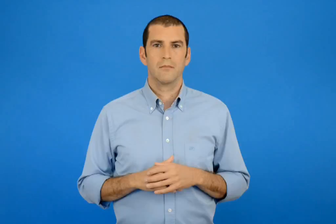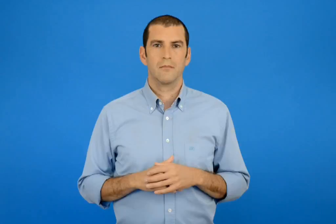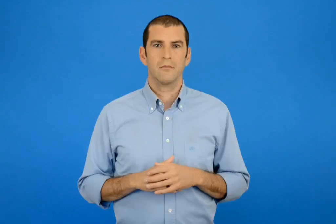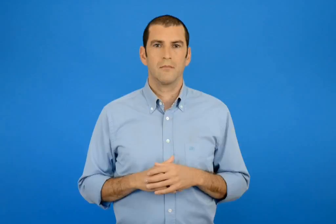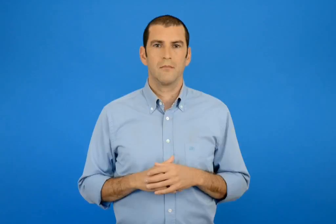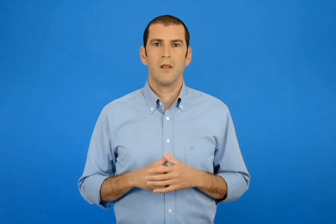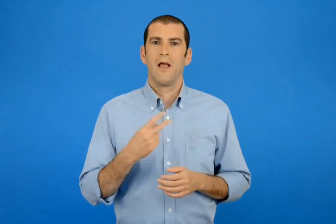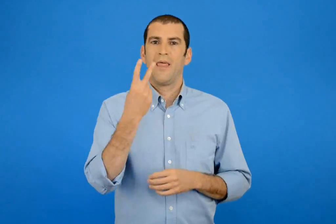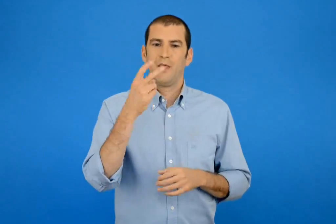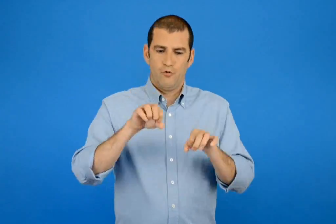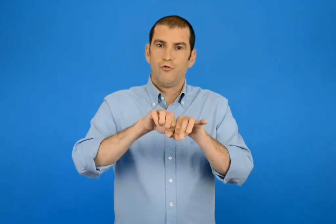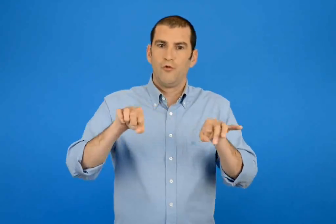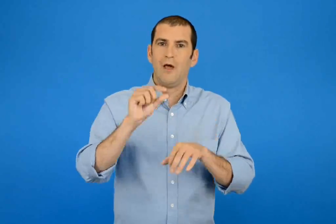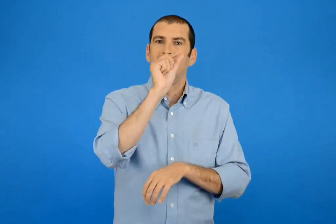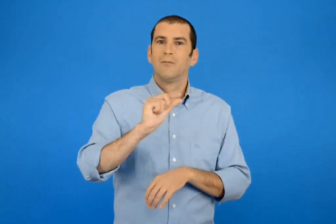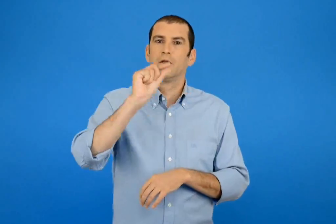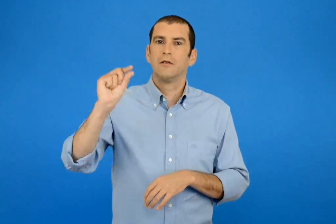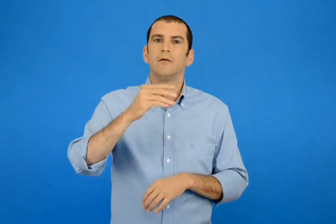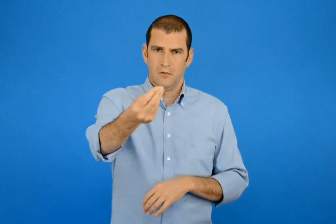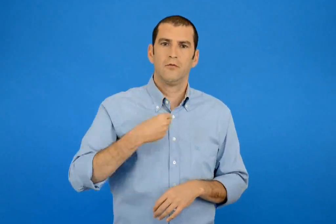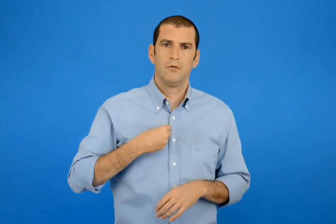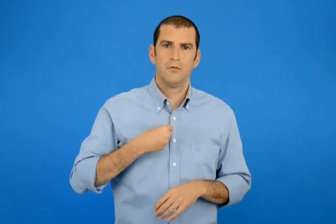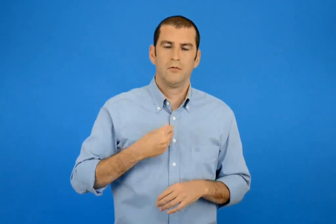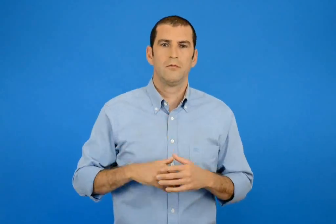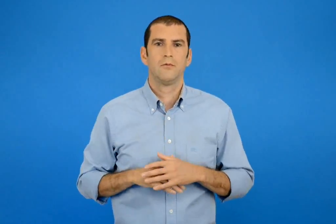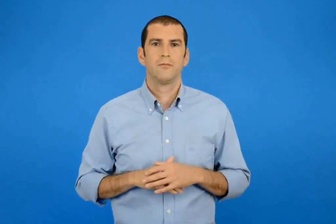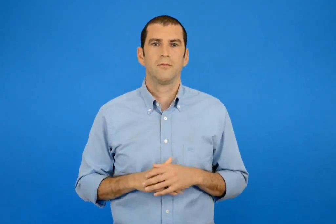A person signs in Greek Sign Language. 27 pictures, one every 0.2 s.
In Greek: μου δίνεις δύο κιμωλίες ;
